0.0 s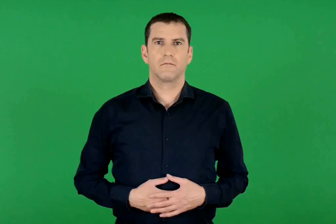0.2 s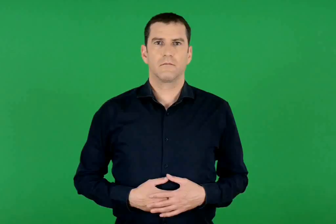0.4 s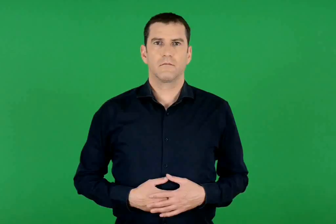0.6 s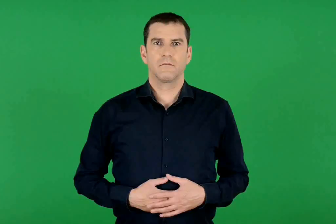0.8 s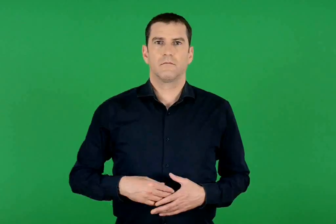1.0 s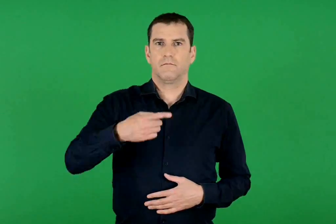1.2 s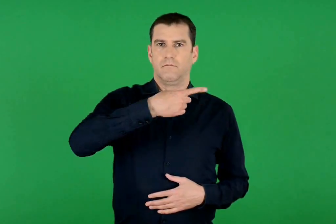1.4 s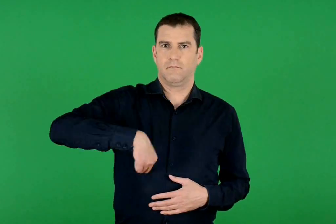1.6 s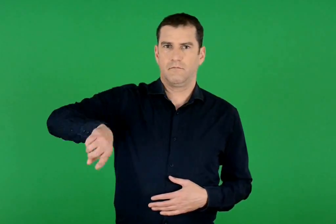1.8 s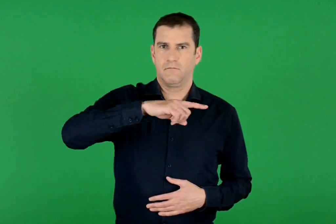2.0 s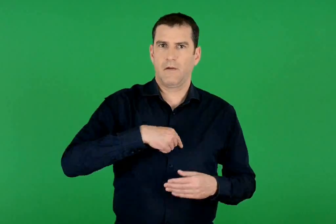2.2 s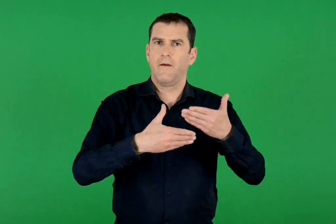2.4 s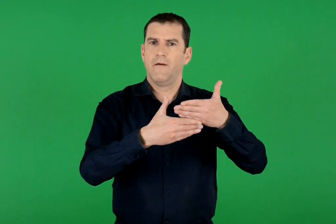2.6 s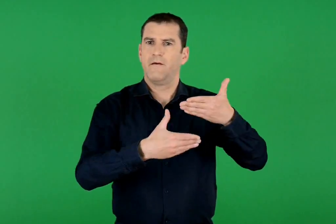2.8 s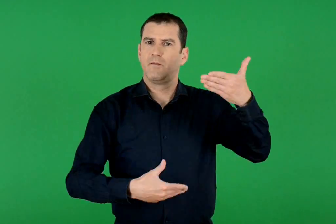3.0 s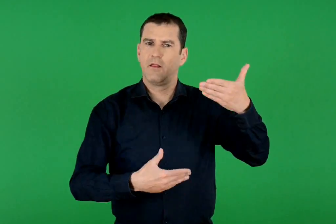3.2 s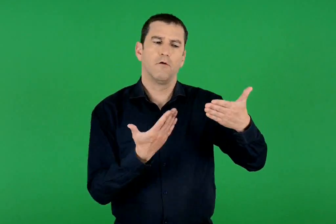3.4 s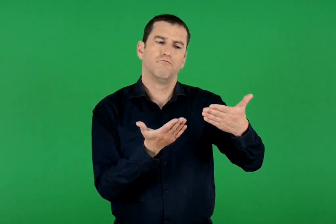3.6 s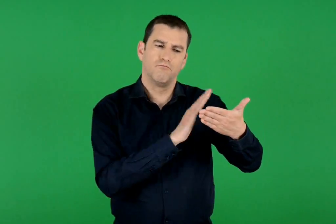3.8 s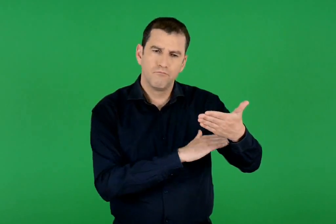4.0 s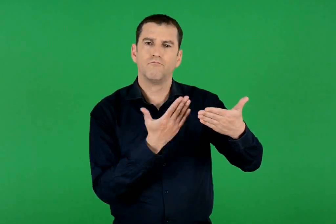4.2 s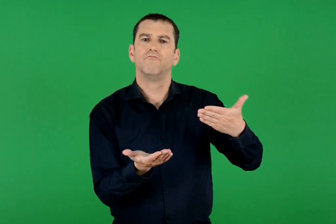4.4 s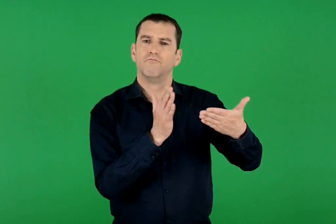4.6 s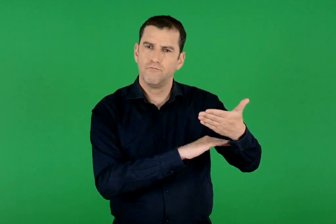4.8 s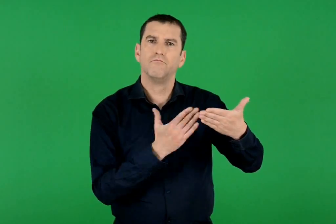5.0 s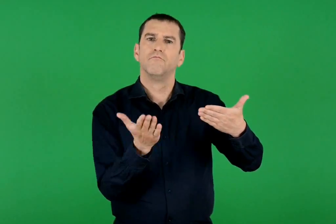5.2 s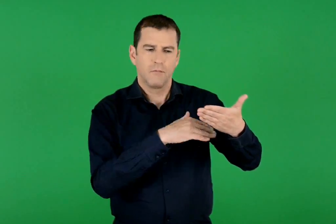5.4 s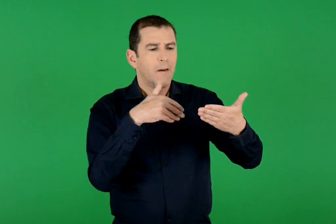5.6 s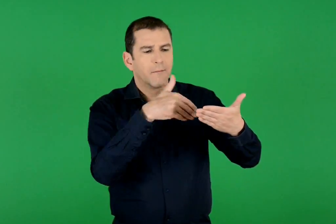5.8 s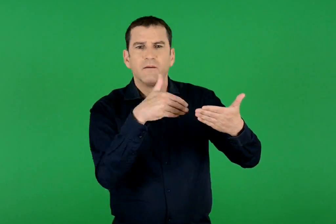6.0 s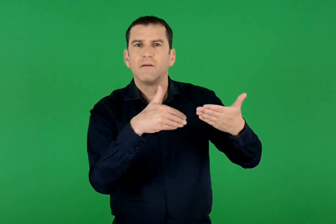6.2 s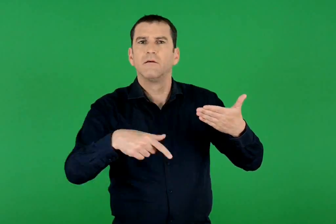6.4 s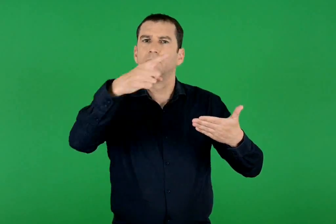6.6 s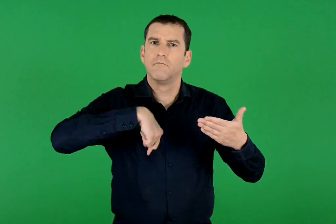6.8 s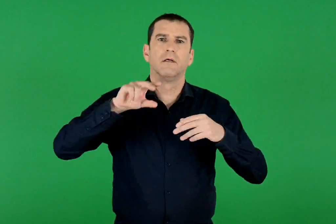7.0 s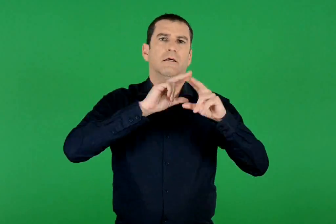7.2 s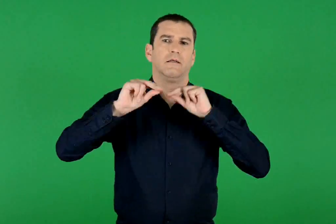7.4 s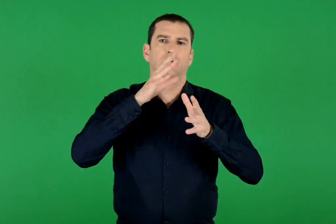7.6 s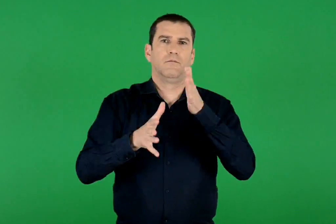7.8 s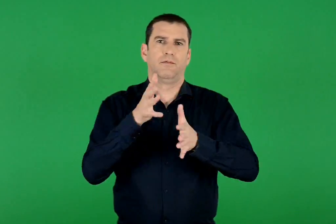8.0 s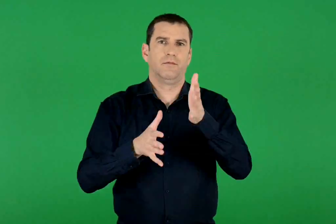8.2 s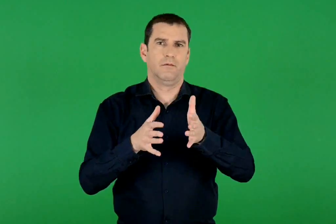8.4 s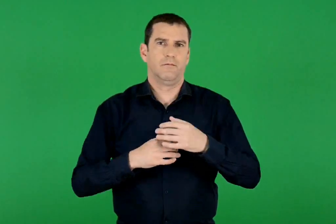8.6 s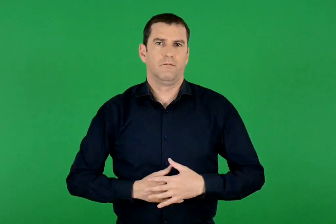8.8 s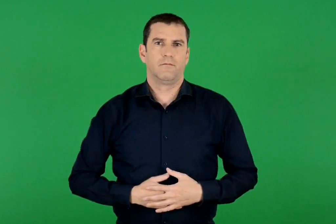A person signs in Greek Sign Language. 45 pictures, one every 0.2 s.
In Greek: ξεφυλλίζουμε την εφημερίδα και συζητάμε για το περιεχόμενό της:
